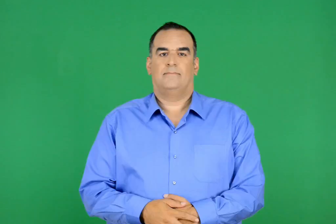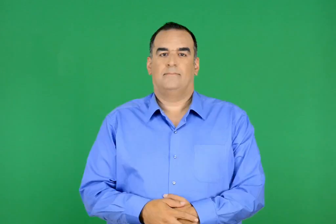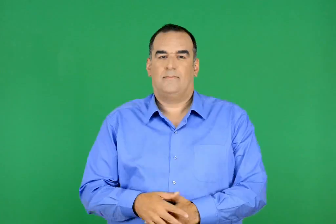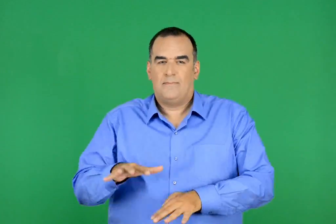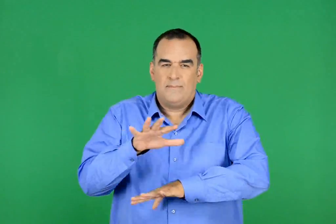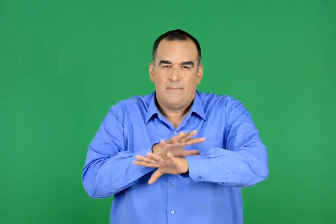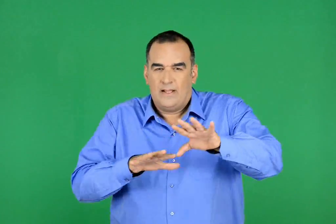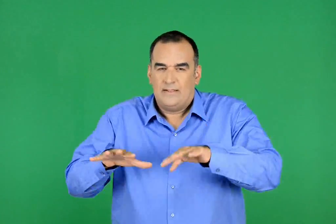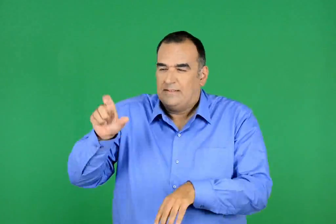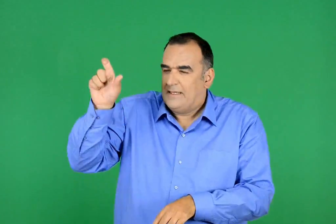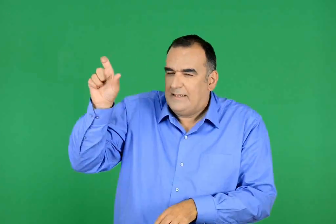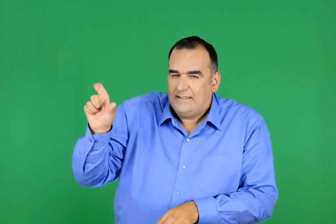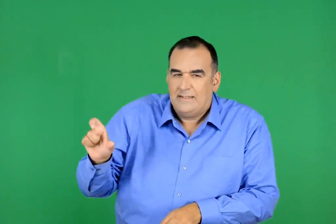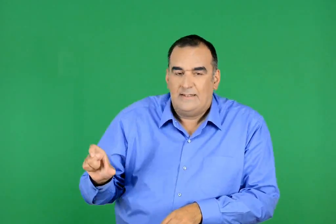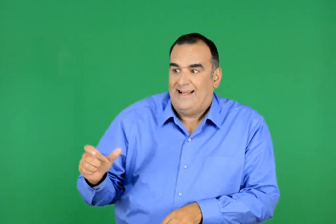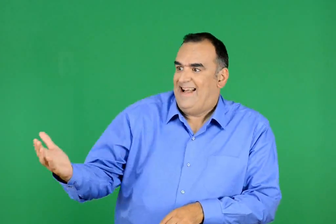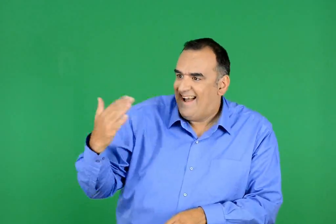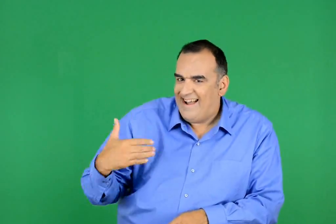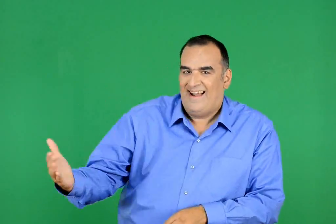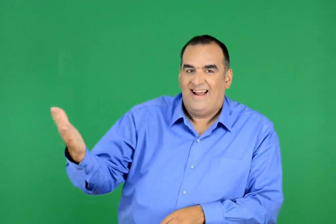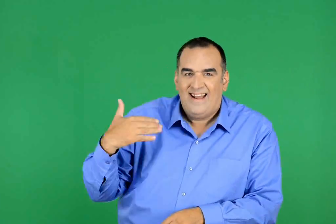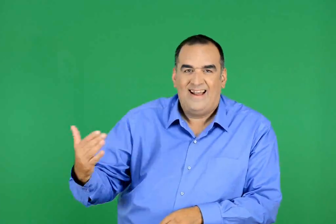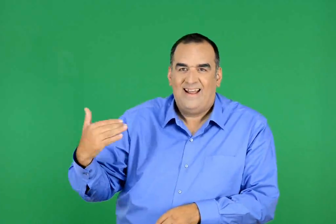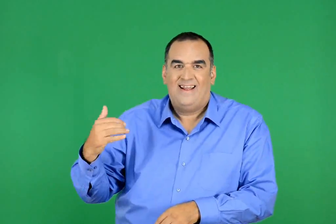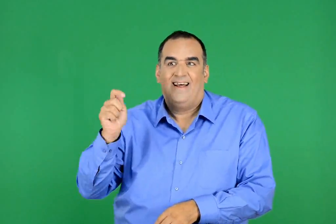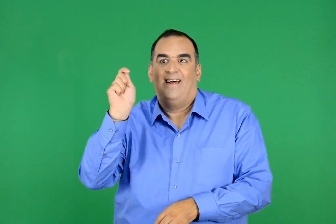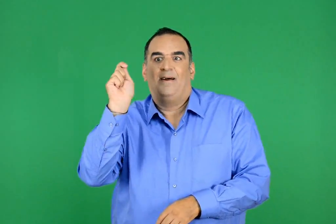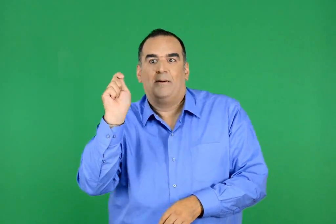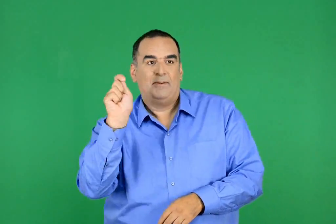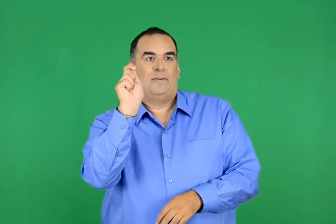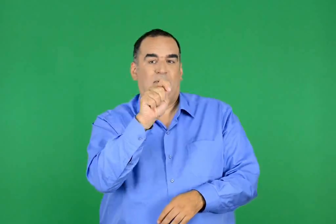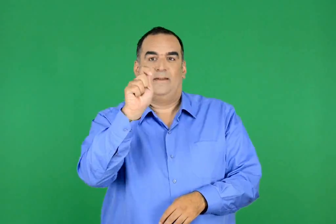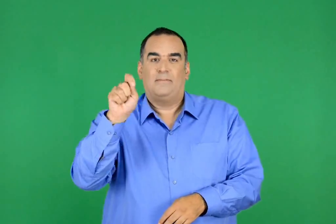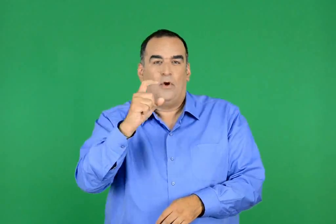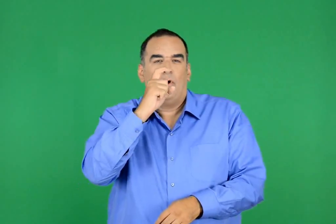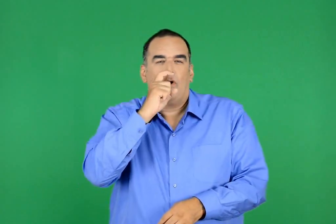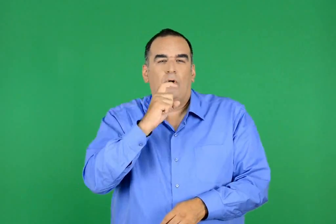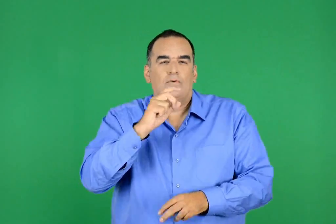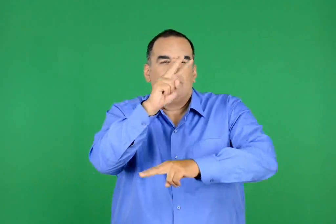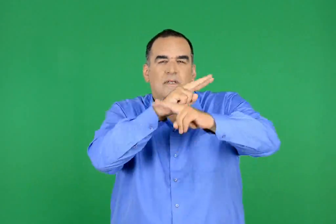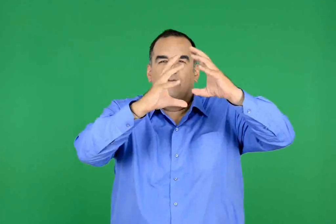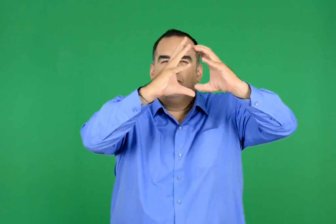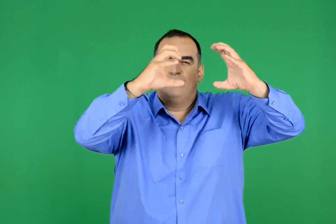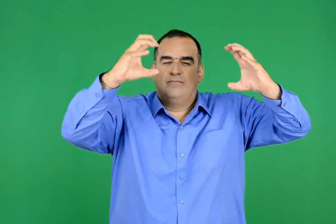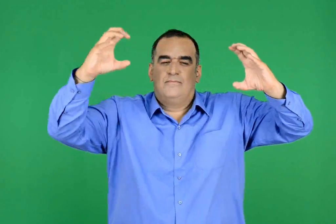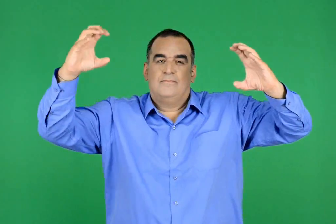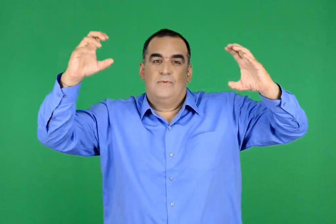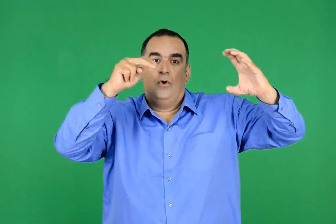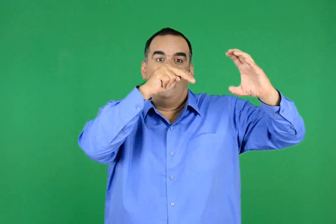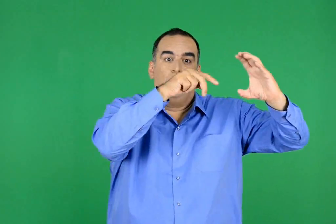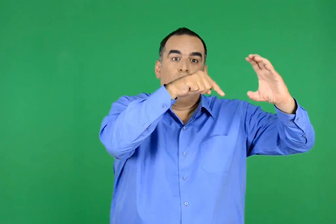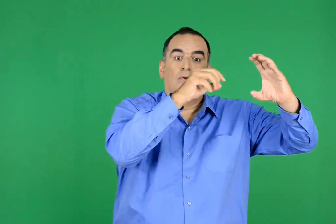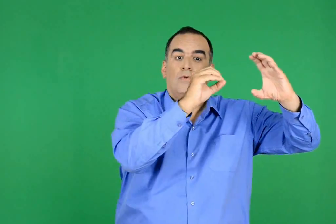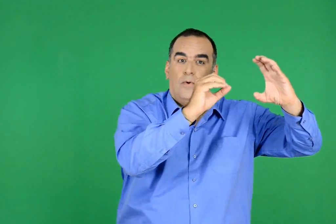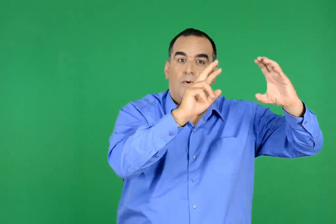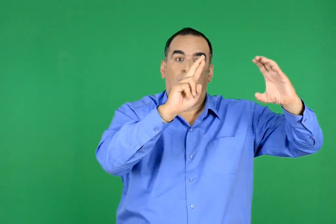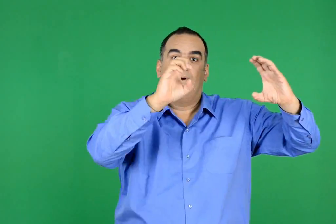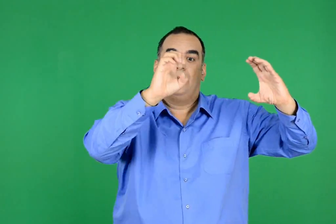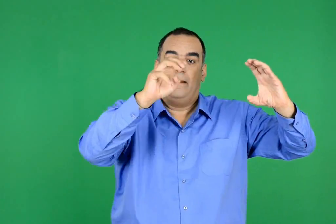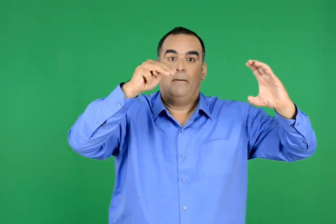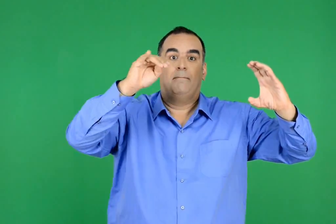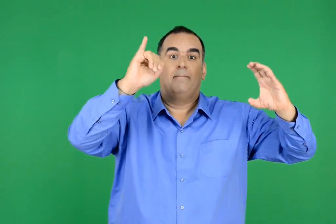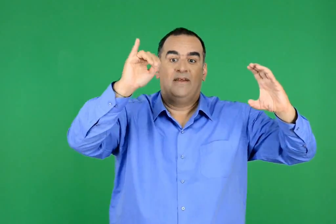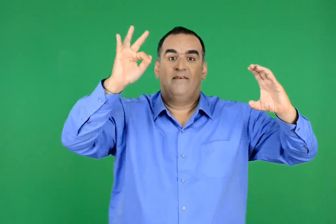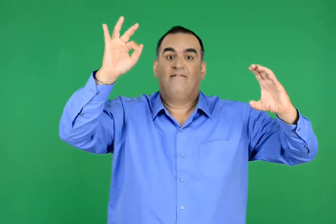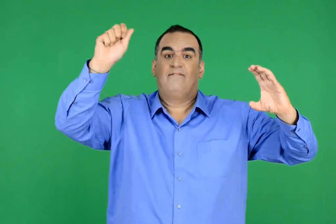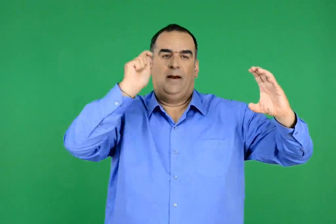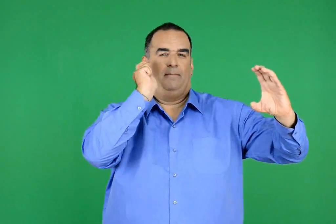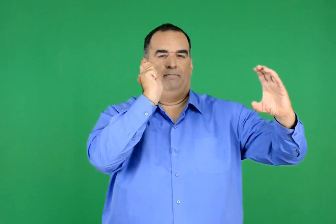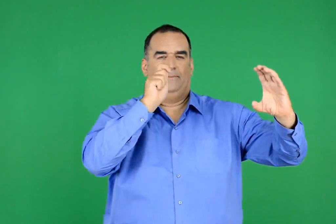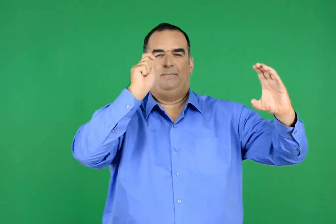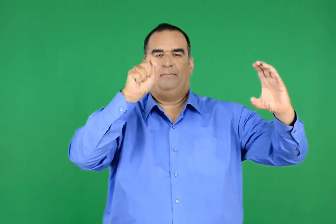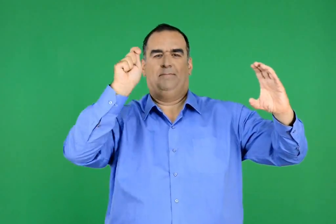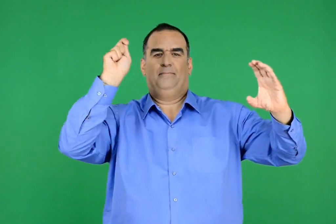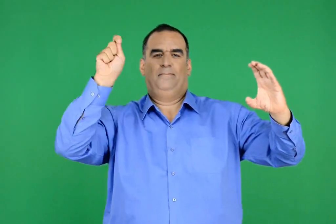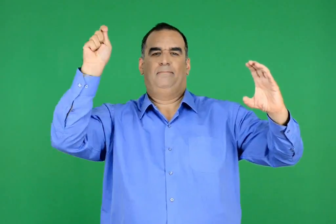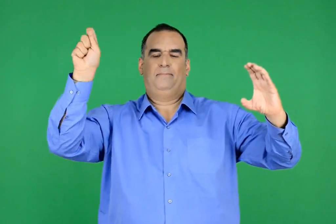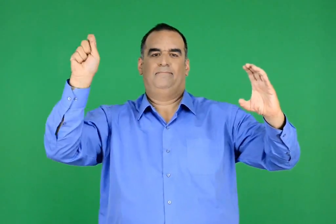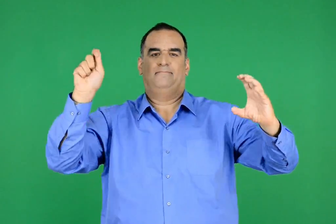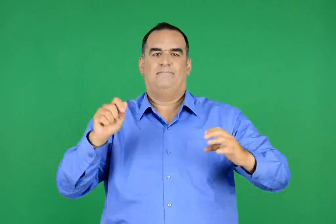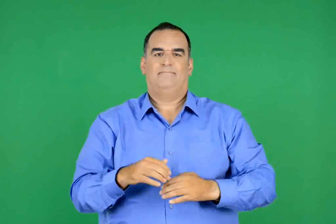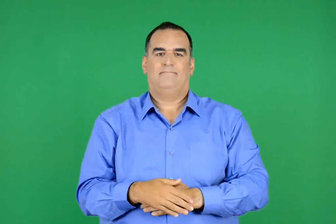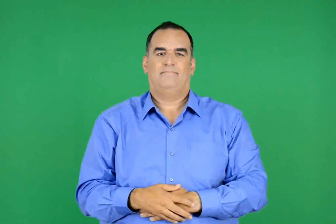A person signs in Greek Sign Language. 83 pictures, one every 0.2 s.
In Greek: έβγα έβγα μαγισσάκι χτύπα χτύπα το ραβδάκι ντο και ρε και μι και φα μες στα ροζ τα σύννεφα
